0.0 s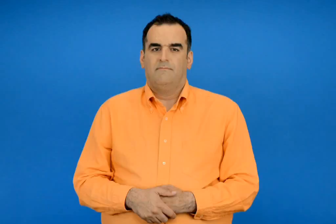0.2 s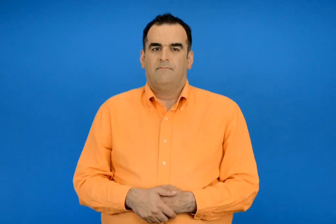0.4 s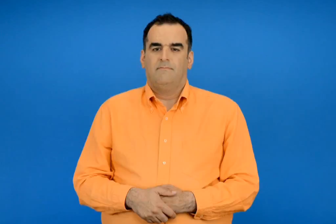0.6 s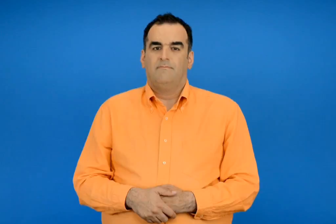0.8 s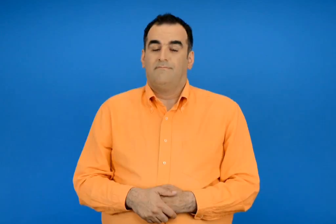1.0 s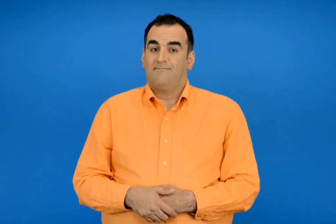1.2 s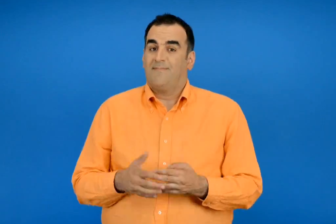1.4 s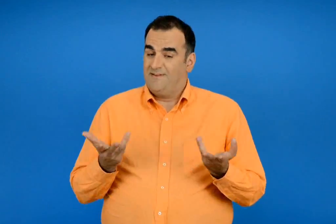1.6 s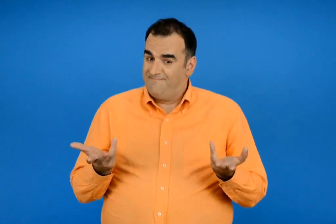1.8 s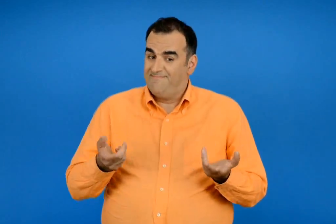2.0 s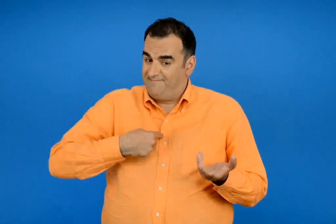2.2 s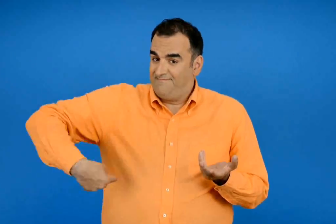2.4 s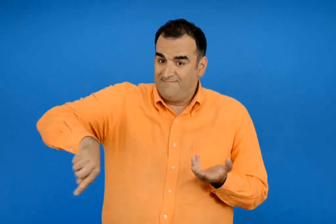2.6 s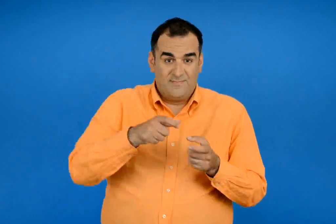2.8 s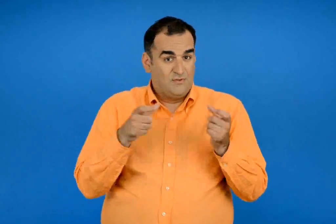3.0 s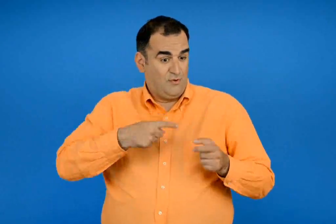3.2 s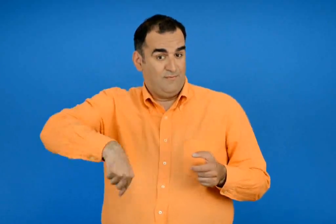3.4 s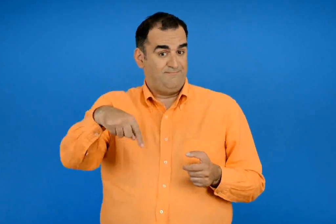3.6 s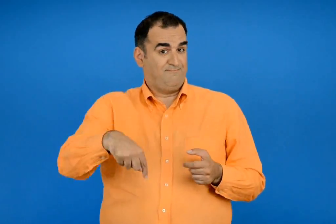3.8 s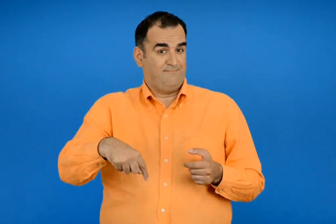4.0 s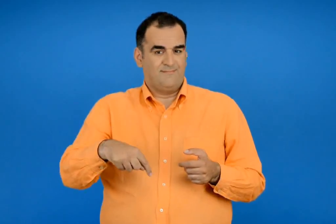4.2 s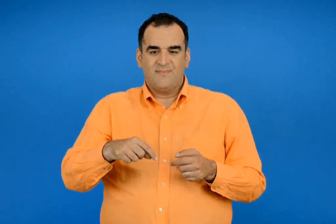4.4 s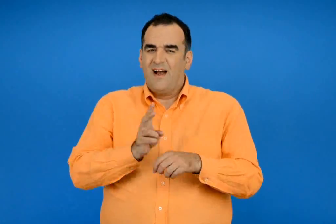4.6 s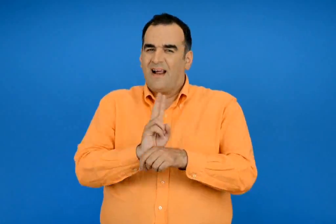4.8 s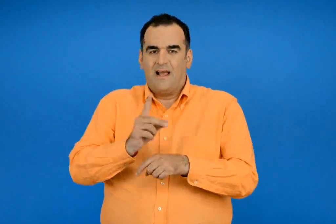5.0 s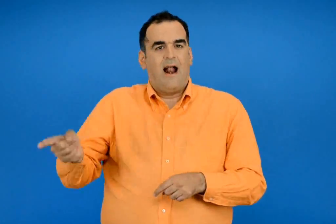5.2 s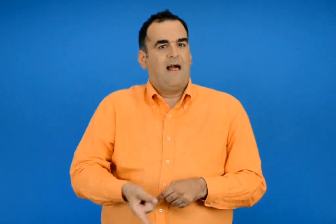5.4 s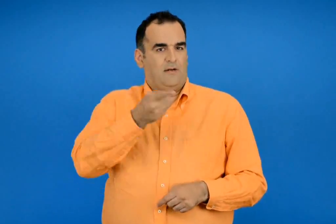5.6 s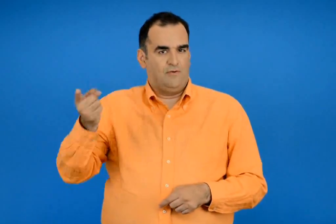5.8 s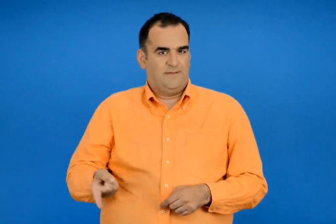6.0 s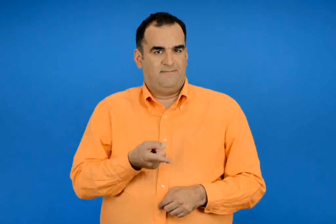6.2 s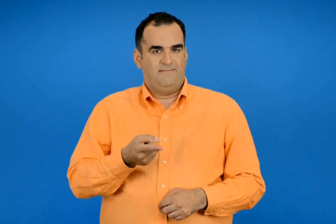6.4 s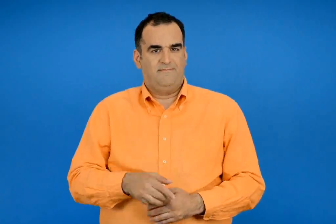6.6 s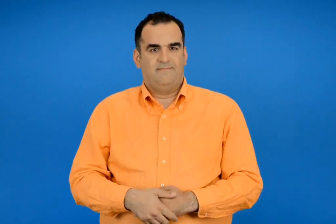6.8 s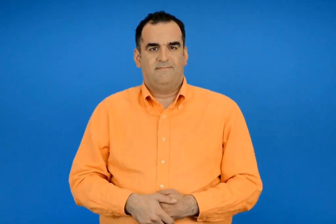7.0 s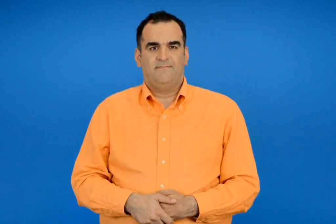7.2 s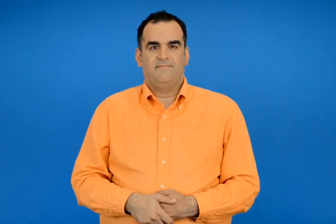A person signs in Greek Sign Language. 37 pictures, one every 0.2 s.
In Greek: για αυτό κι εμείς στο σχολείο μας κάνουμε ανακύκλωση χαρτιού
